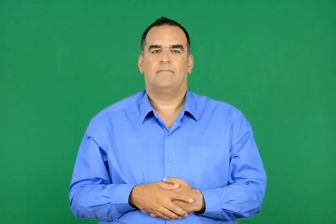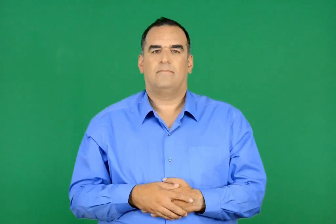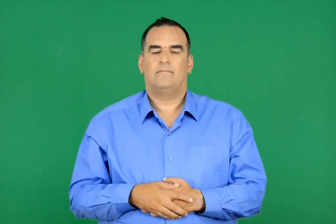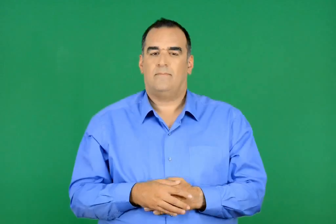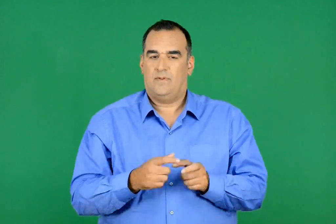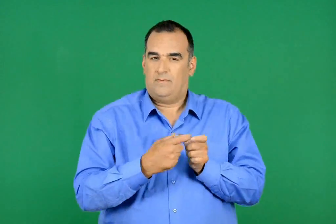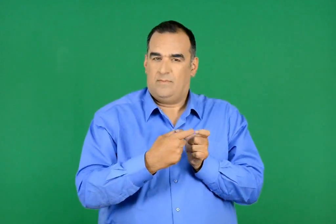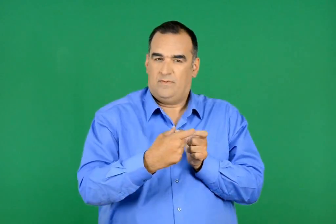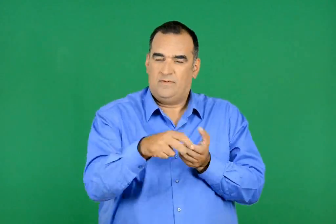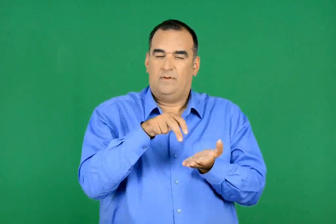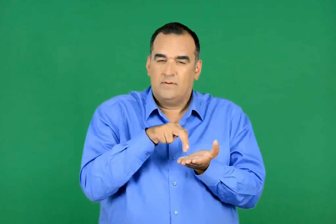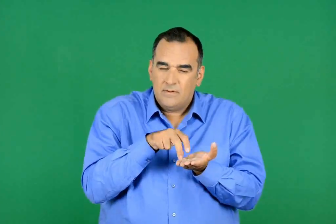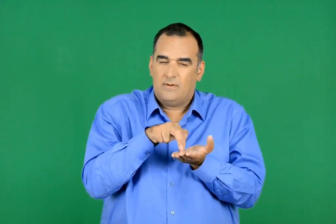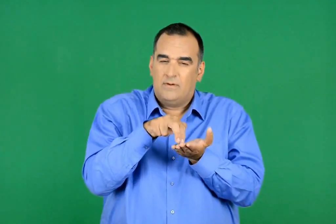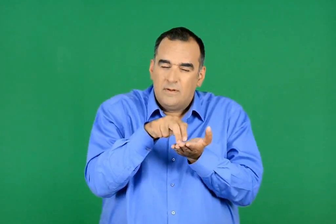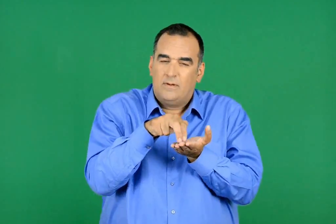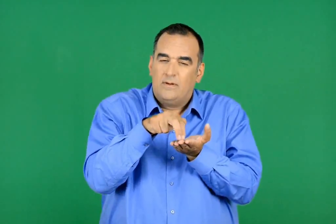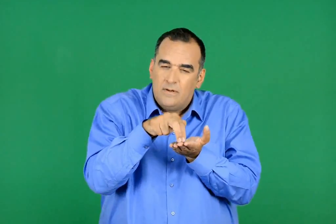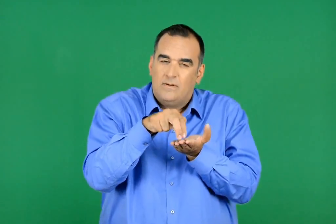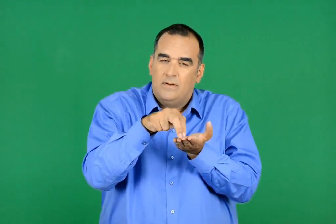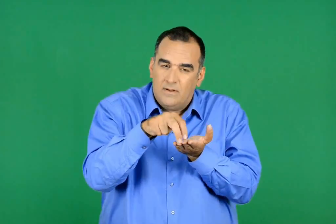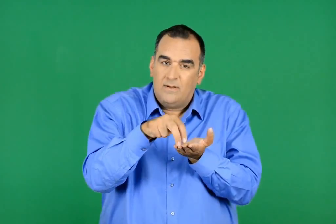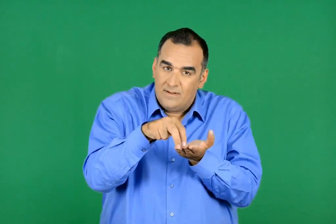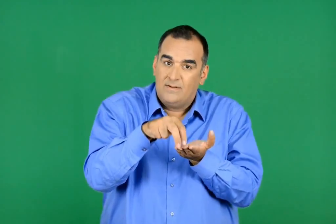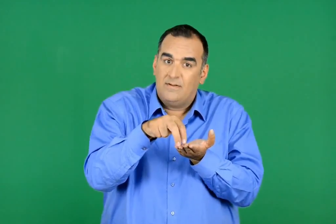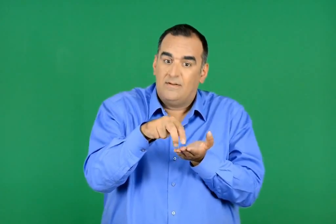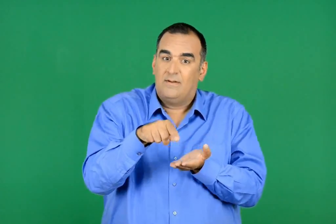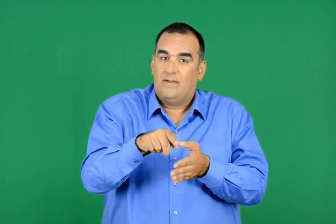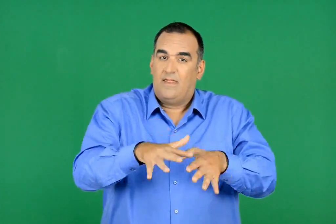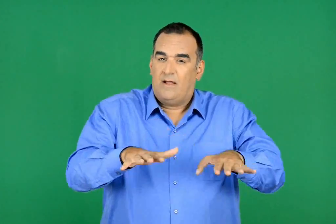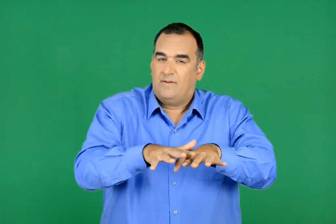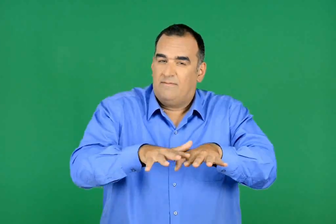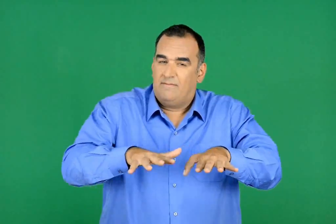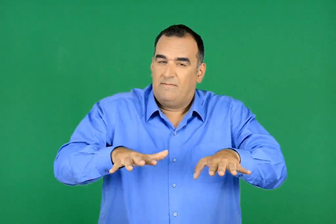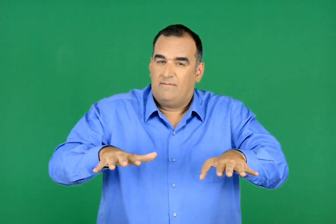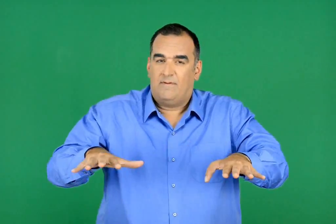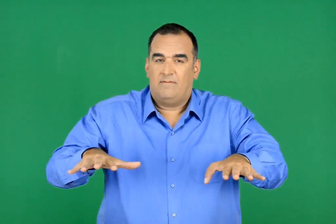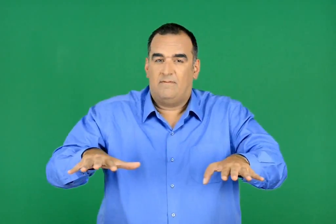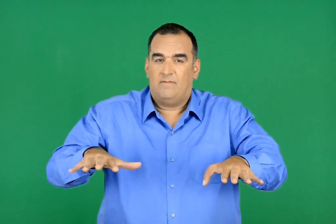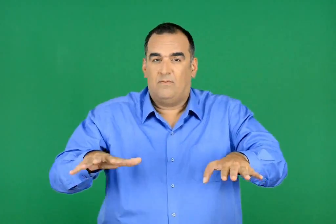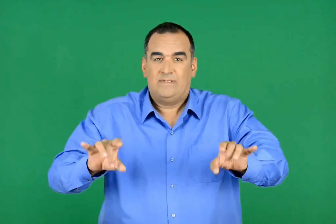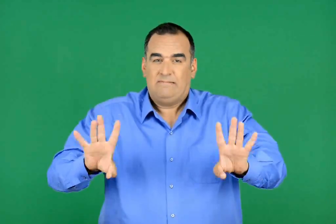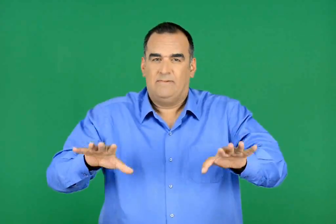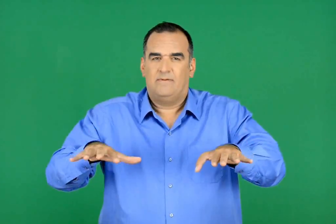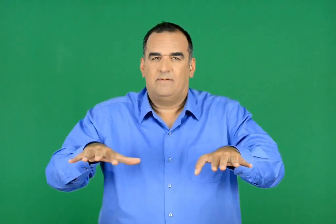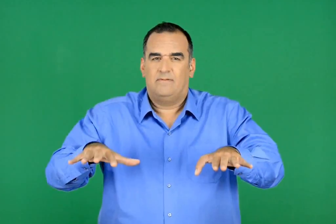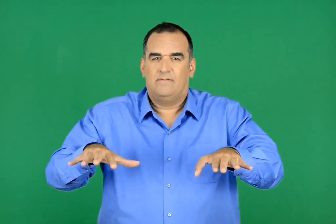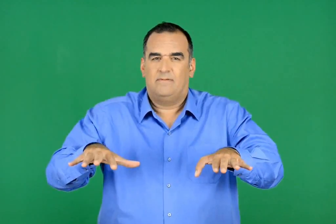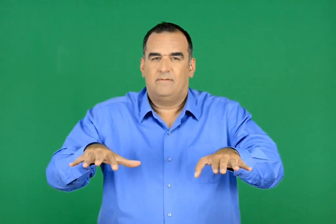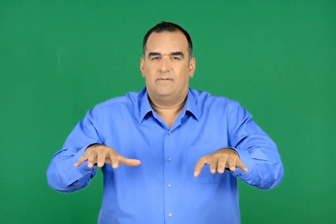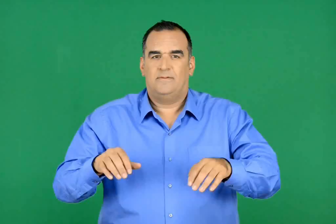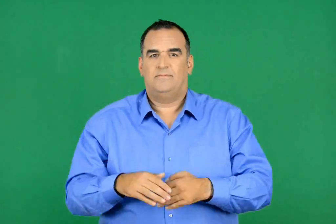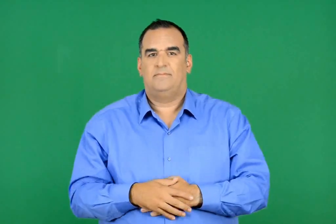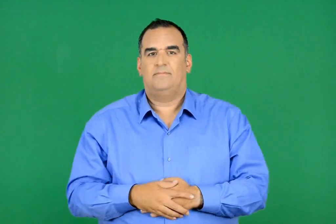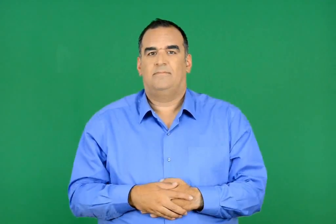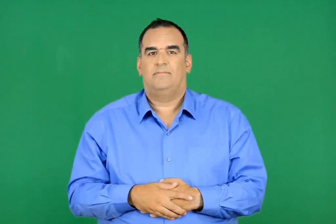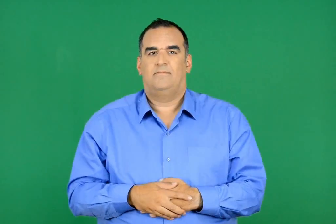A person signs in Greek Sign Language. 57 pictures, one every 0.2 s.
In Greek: περπάτησε µέχρι την άκρη της παλιάς προβλήτας. η θάλασσα ήταν γαλήνια , ακίνητη σχεδόν
